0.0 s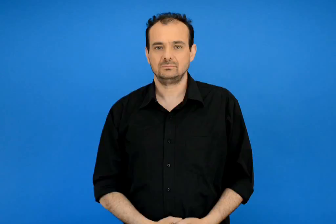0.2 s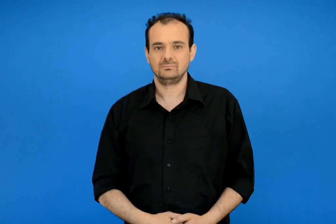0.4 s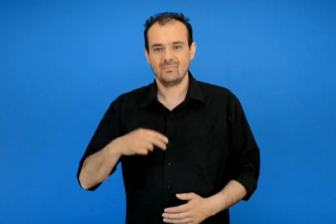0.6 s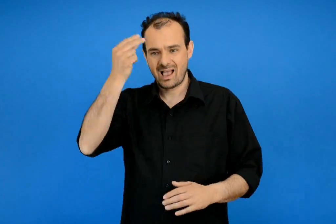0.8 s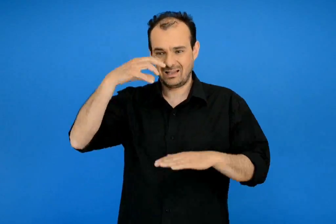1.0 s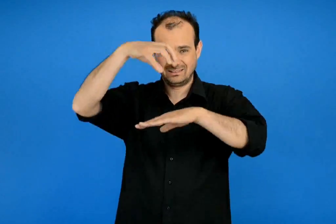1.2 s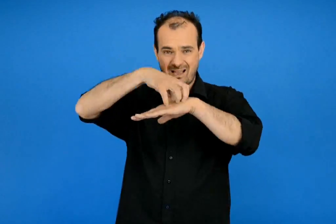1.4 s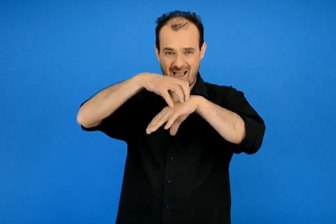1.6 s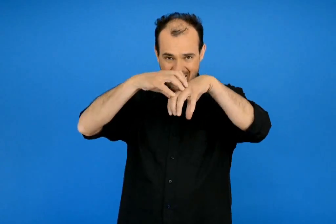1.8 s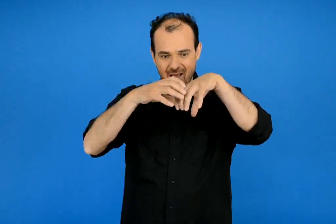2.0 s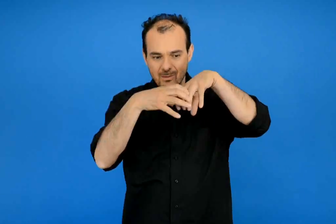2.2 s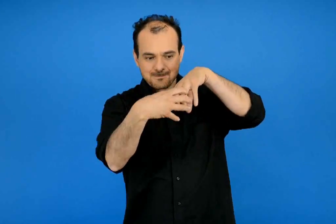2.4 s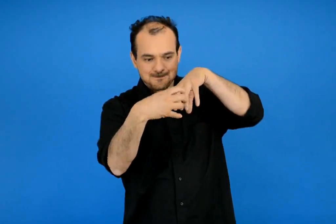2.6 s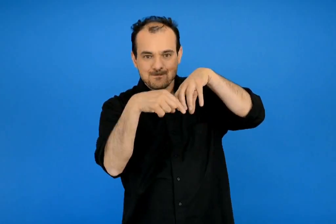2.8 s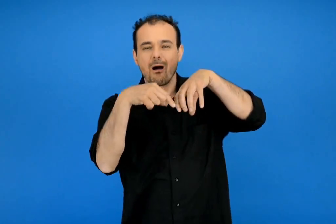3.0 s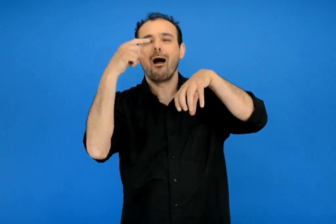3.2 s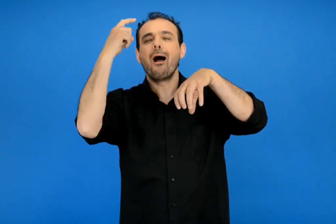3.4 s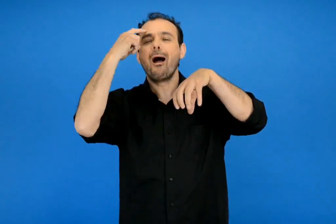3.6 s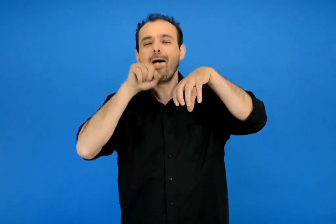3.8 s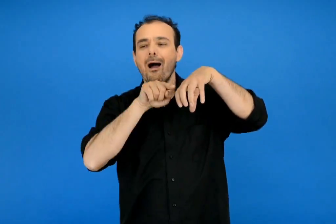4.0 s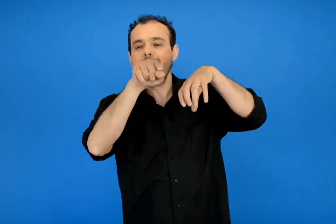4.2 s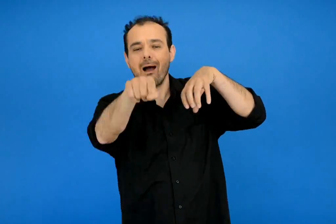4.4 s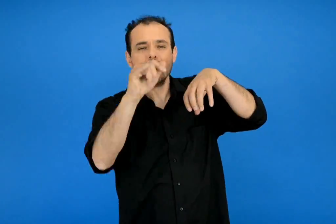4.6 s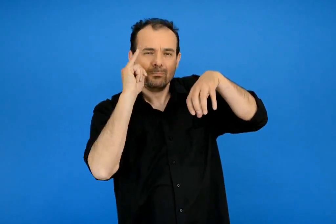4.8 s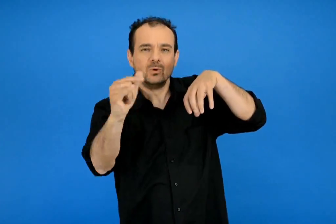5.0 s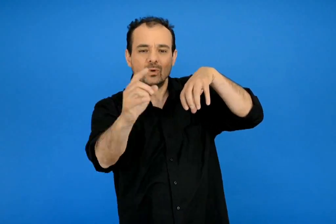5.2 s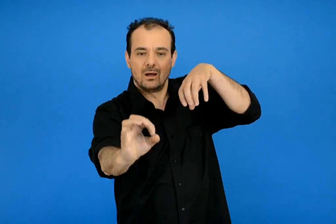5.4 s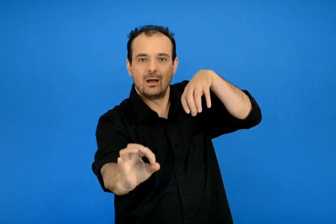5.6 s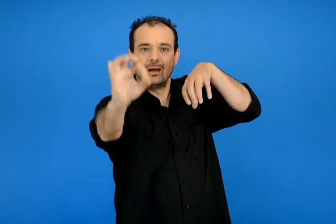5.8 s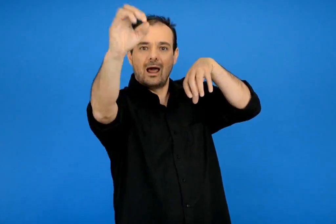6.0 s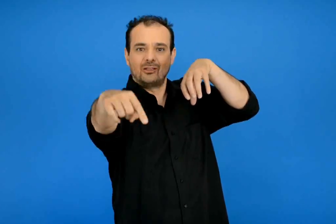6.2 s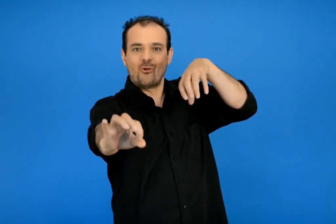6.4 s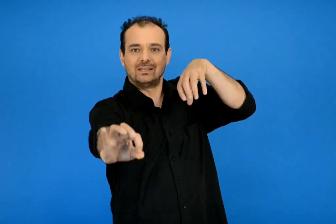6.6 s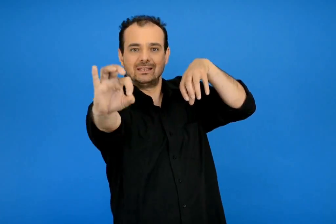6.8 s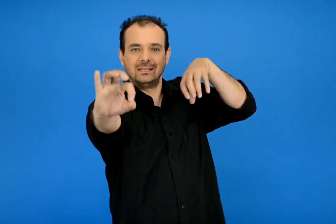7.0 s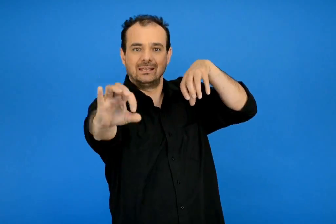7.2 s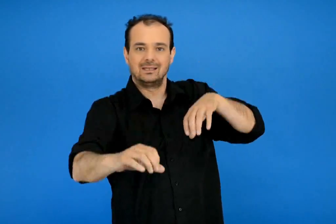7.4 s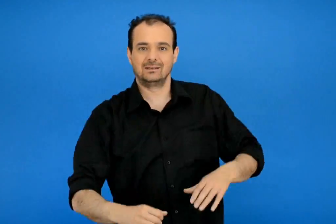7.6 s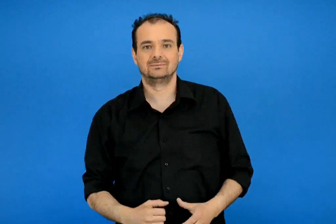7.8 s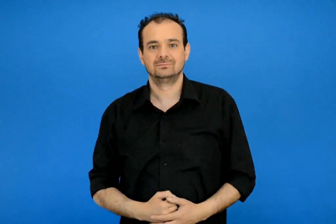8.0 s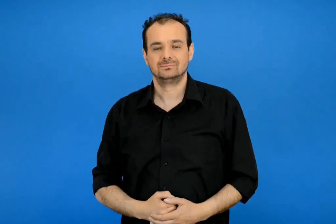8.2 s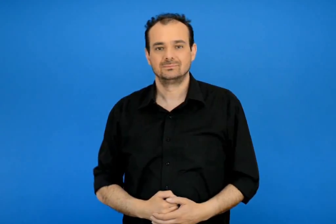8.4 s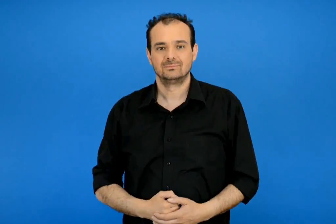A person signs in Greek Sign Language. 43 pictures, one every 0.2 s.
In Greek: το ιερό της εκκλησίας δείχνει πάντα την ανατολή
